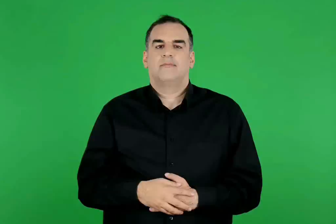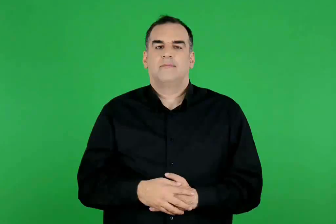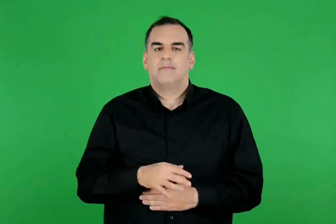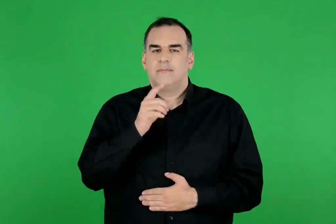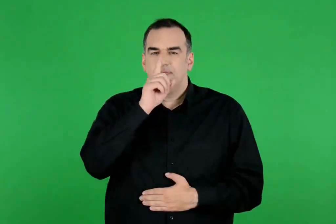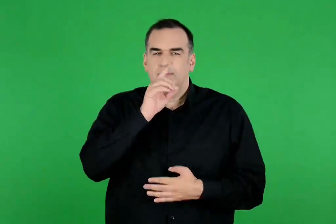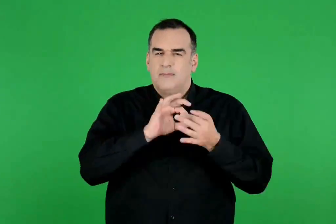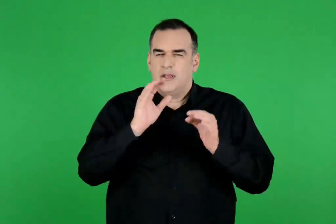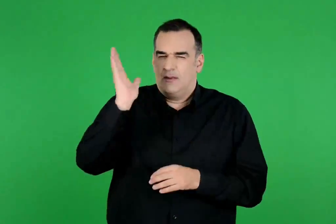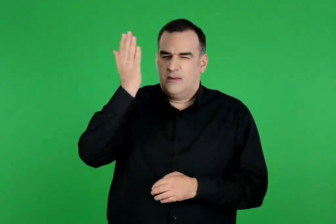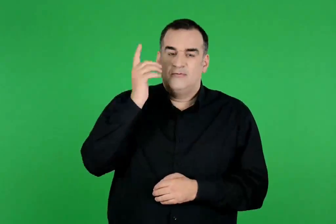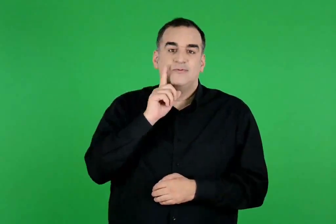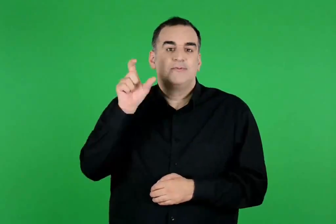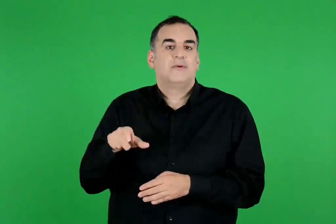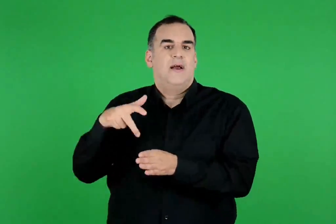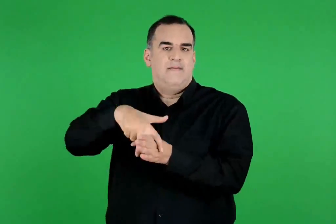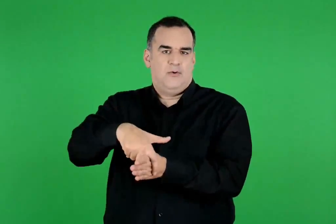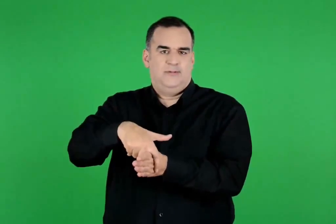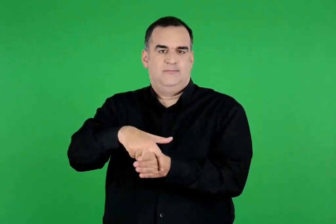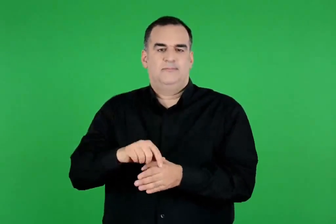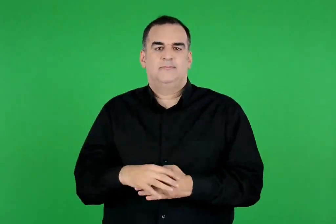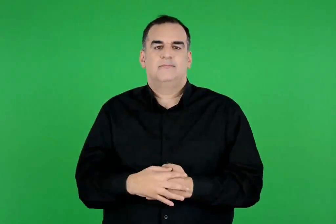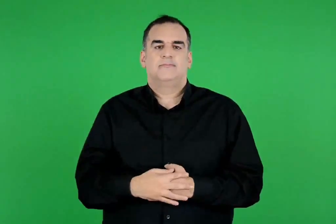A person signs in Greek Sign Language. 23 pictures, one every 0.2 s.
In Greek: ο μύθος της ευρώπης
